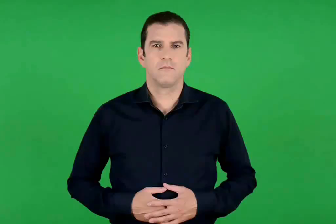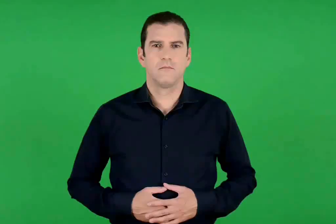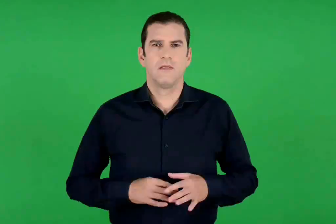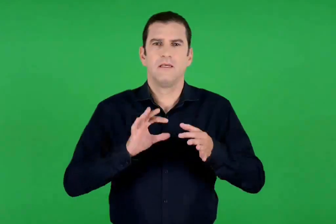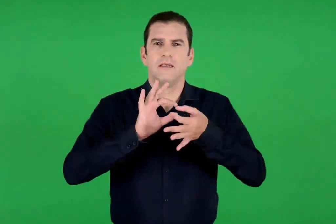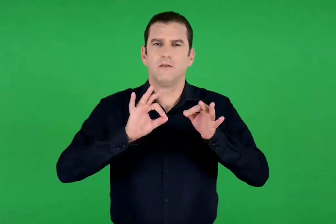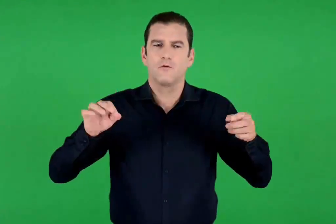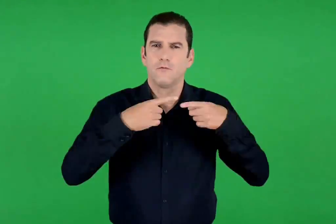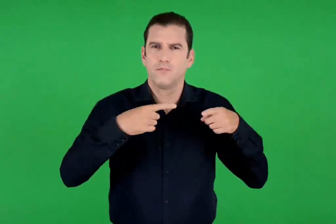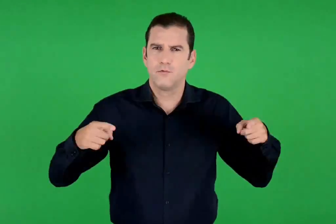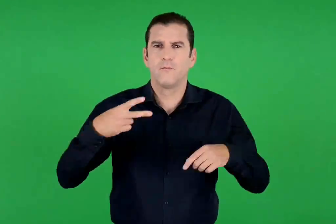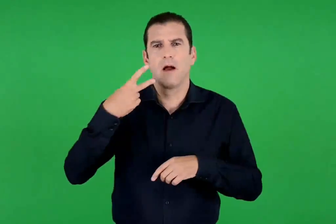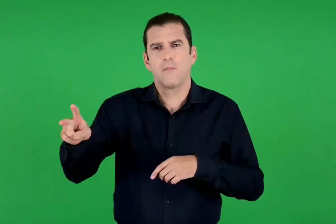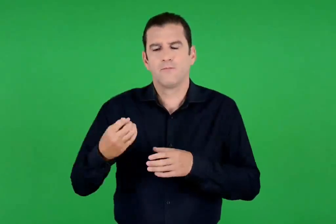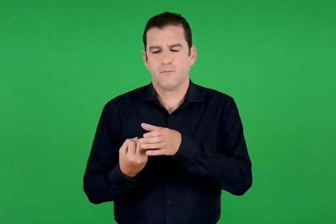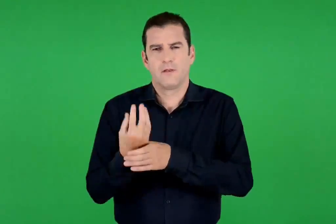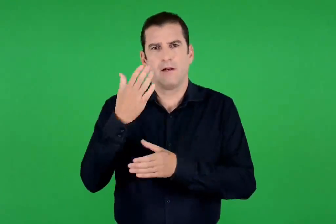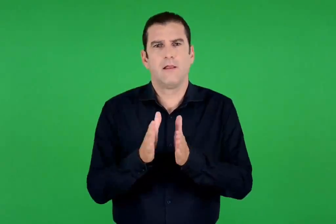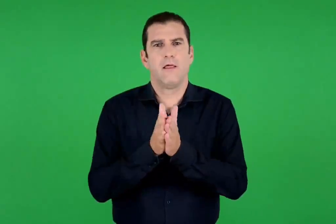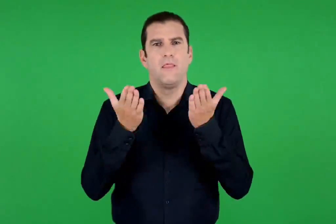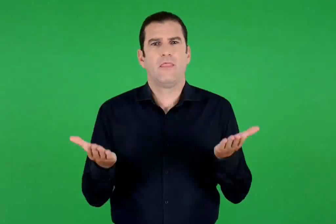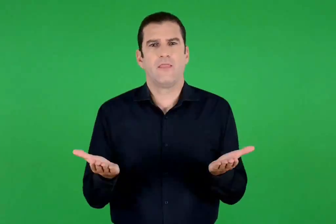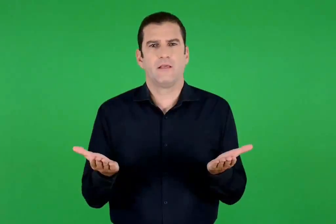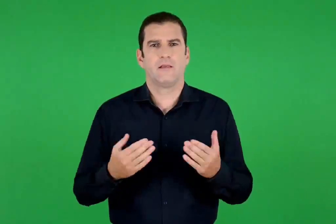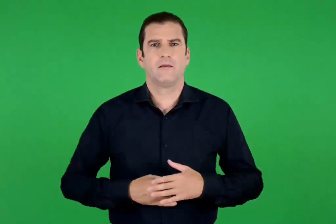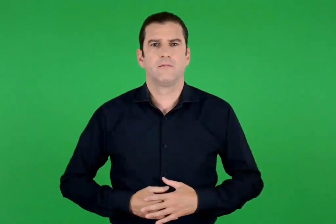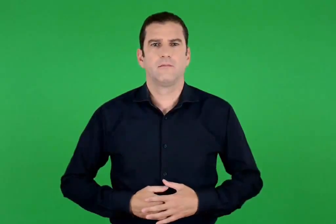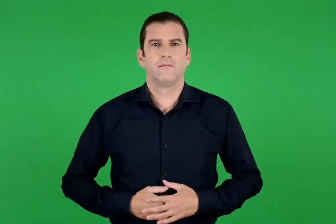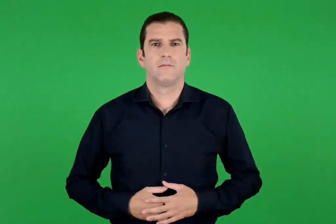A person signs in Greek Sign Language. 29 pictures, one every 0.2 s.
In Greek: ιστορίες από την καινή διαθήκη
